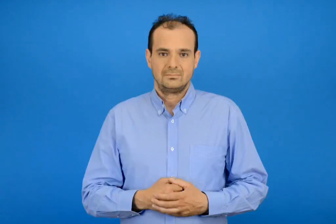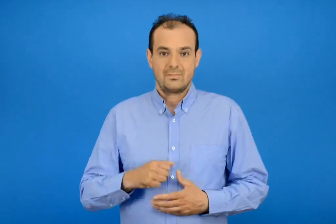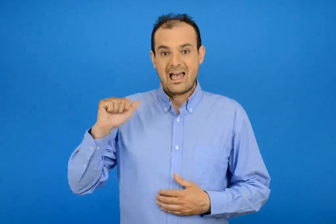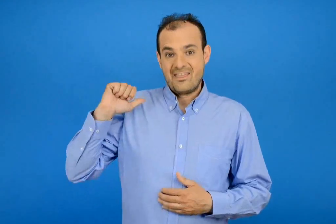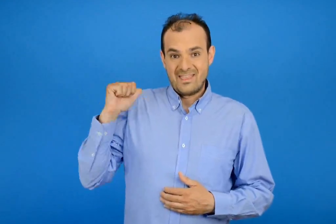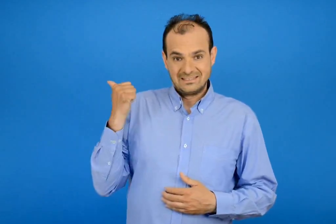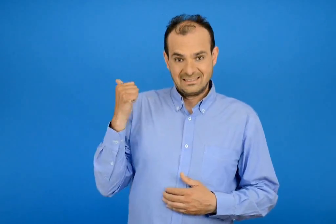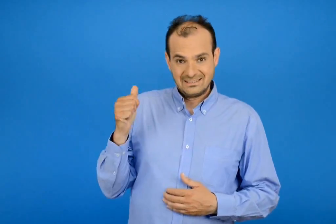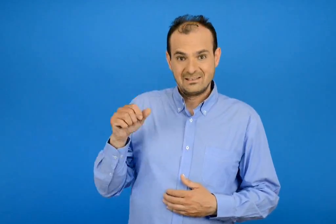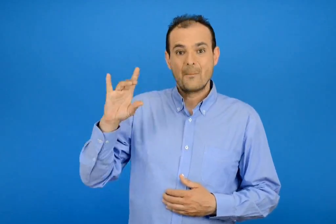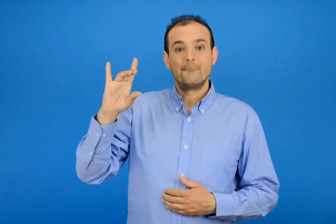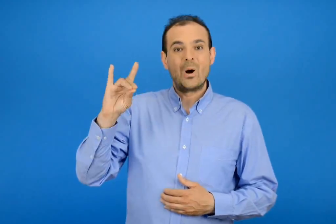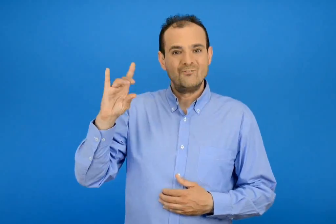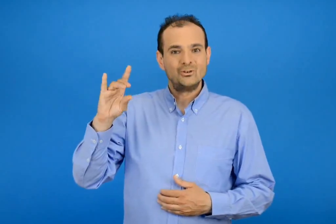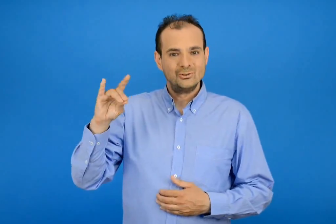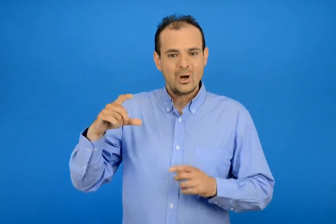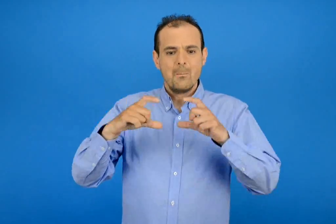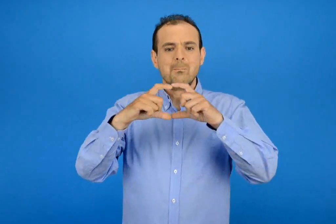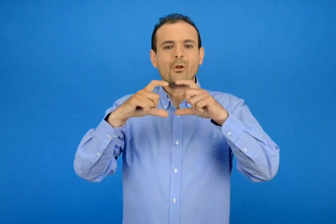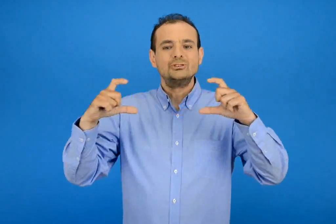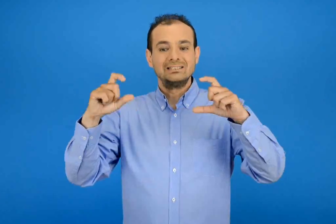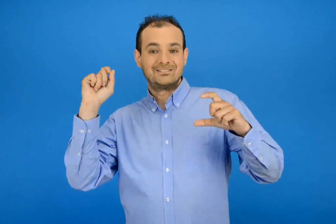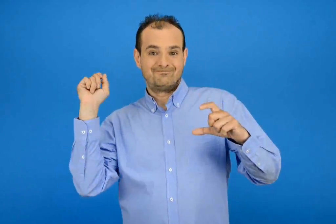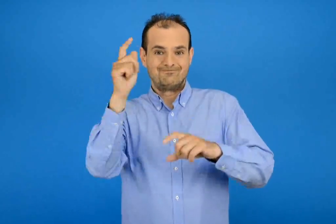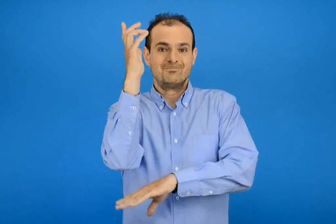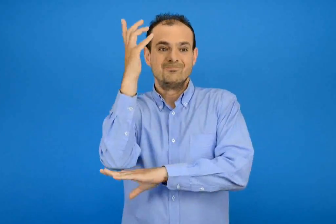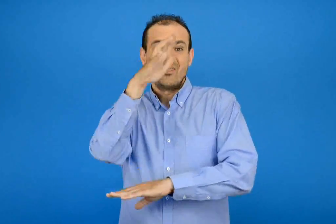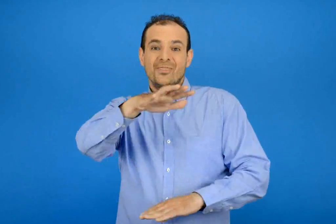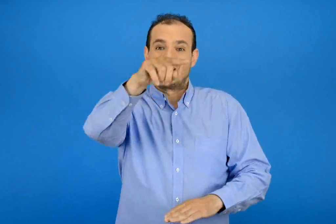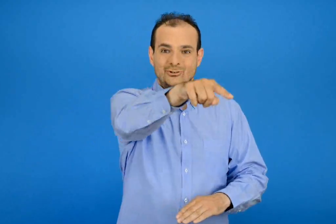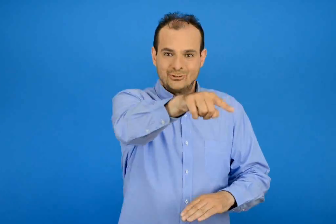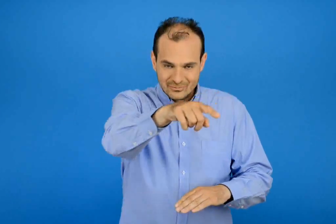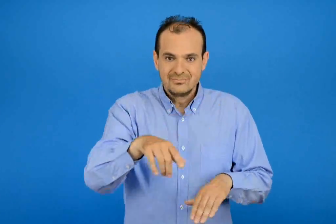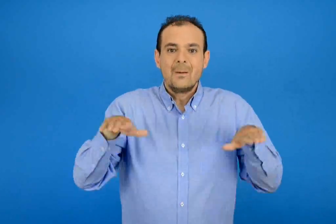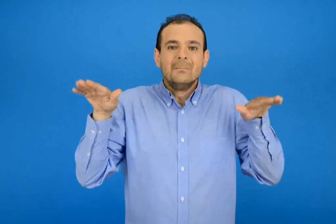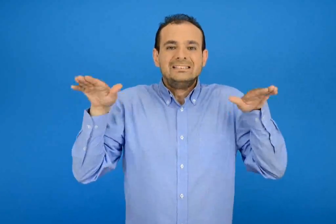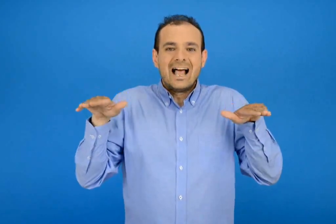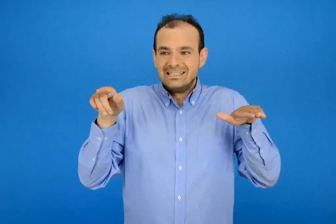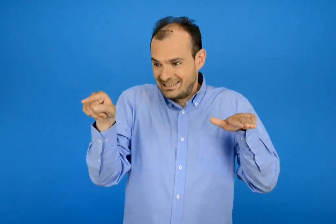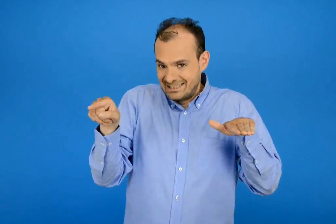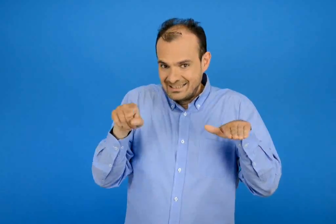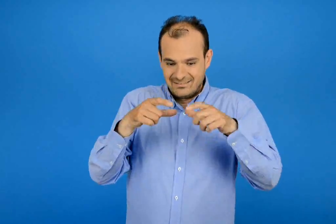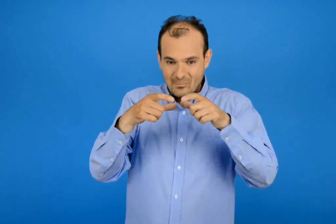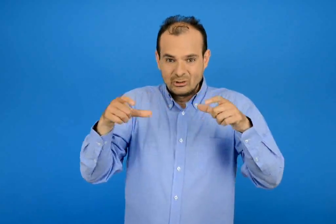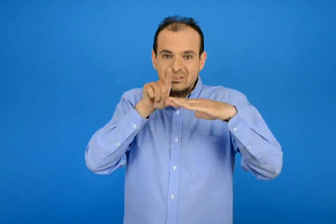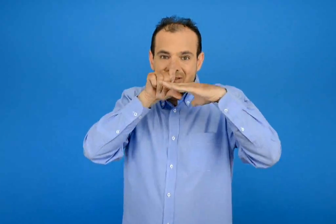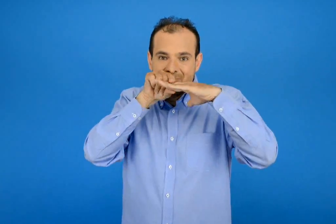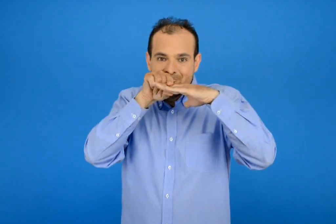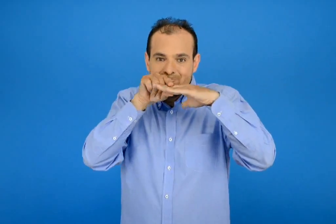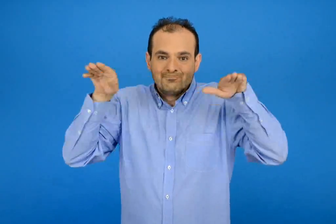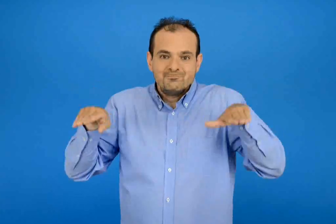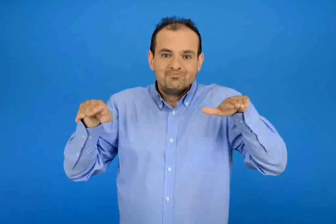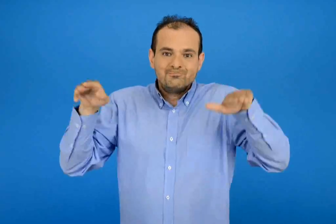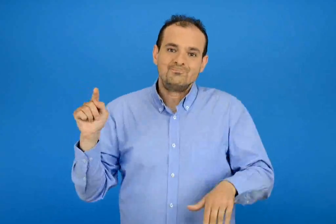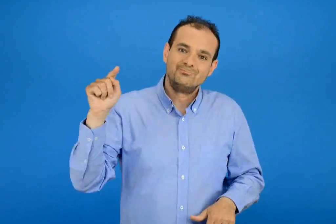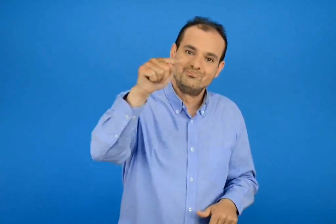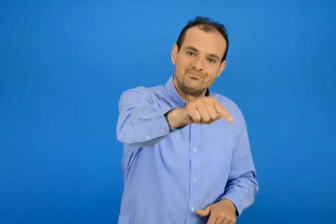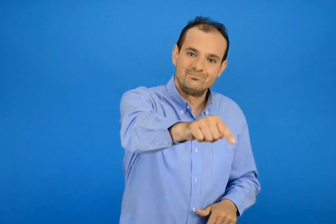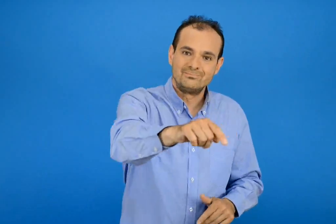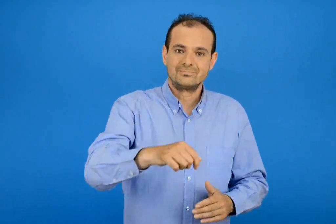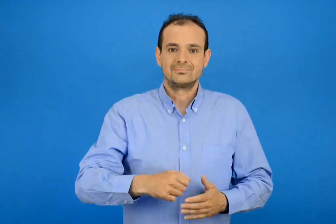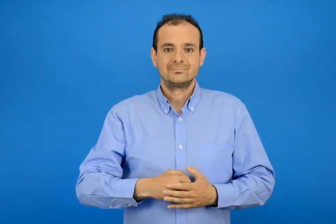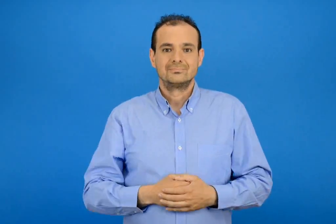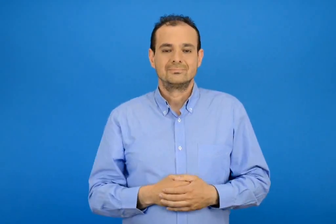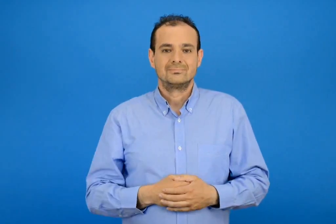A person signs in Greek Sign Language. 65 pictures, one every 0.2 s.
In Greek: χτες ο μολυβιος έστειλε μια πρόσκληση στο δάσος με το περιστέρι
